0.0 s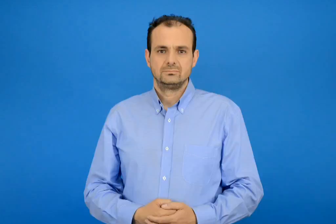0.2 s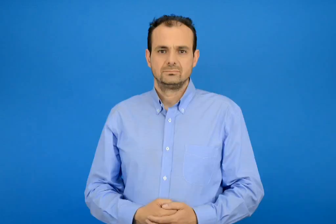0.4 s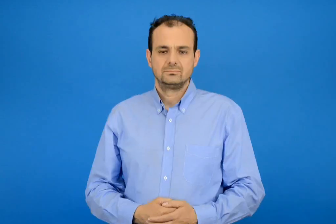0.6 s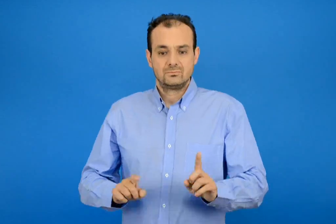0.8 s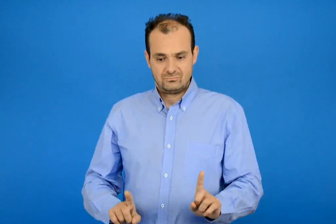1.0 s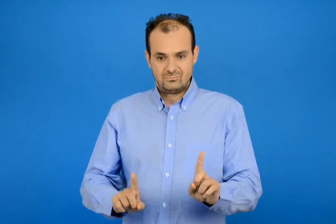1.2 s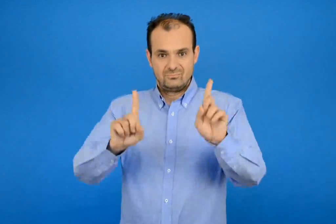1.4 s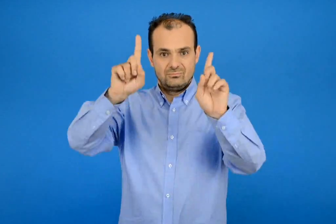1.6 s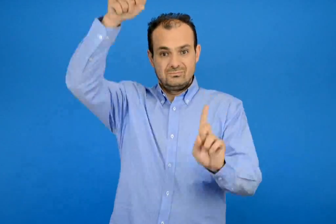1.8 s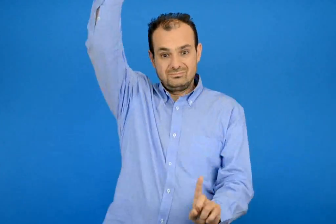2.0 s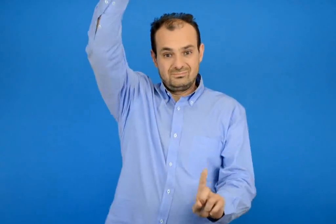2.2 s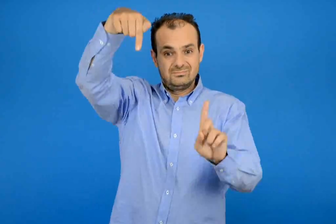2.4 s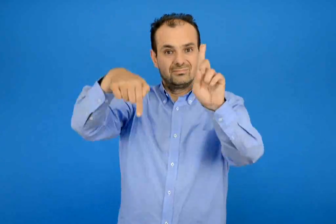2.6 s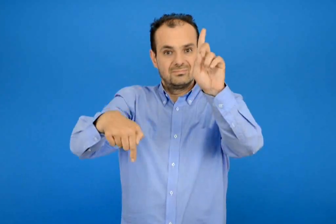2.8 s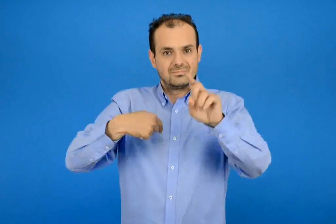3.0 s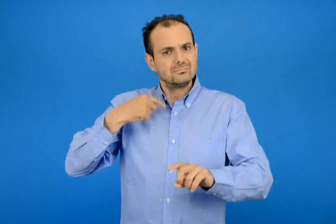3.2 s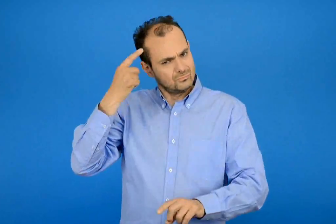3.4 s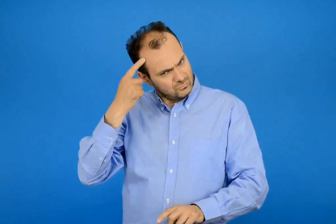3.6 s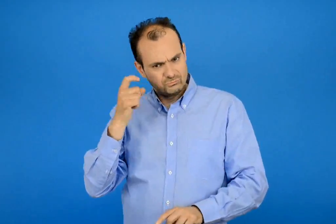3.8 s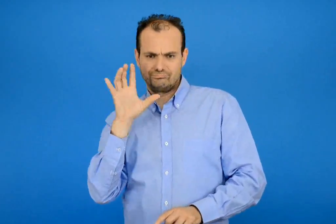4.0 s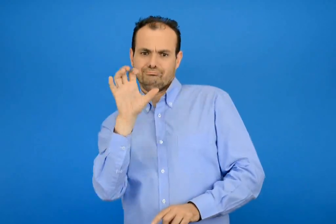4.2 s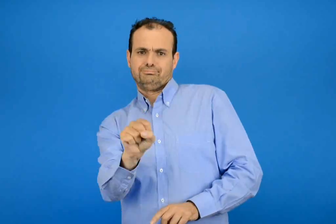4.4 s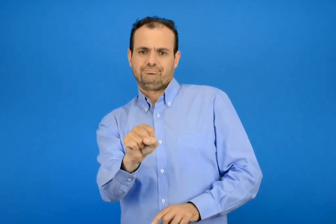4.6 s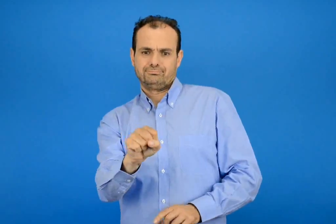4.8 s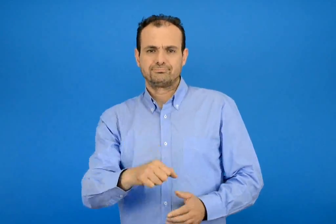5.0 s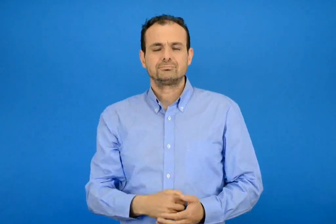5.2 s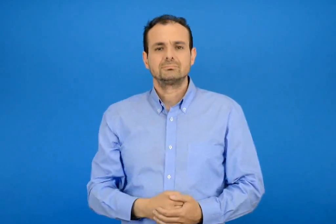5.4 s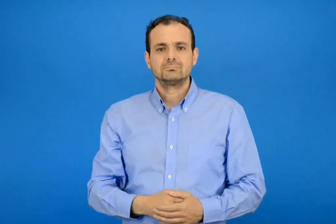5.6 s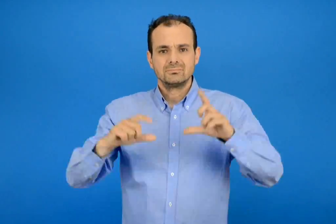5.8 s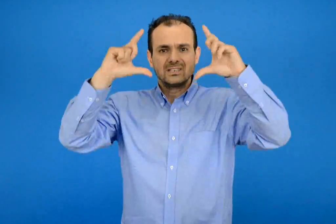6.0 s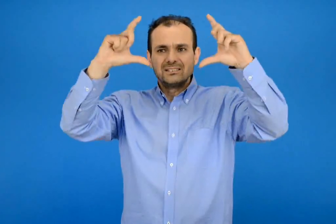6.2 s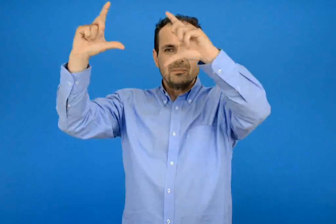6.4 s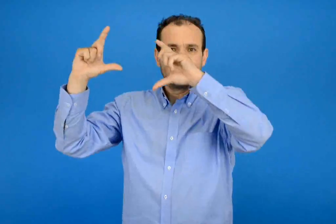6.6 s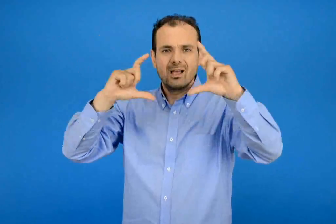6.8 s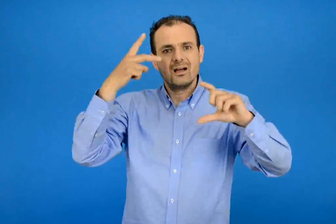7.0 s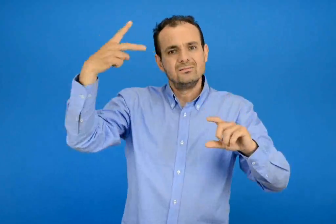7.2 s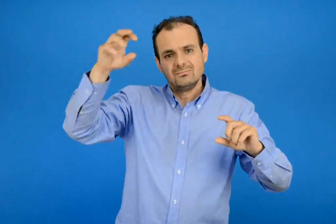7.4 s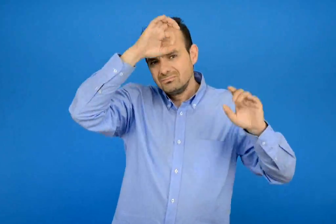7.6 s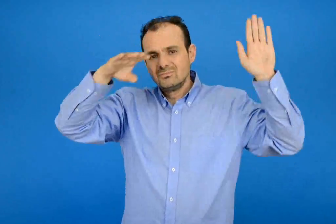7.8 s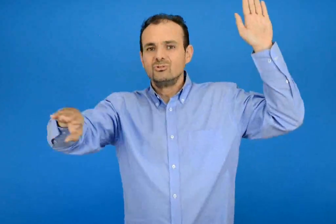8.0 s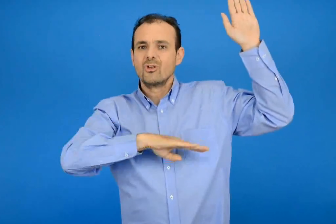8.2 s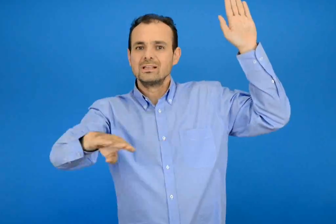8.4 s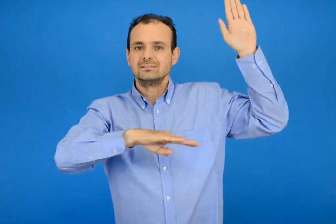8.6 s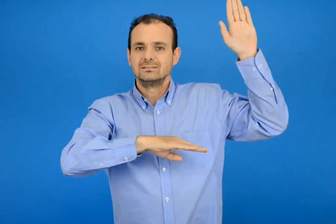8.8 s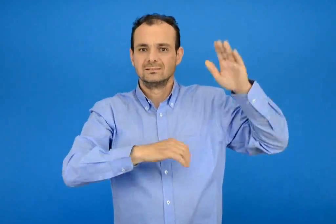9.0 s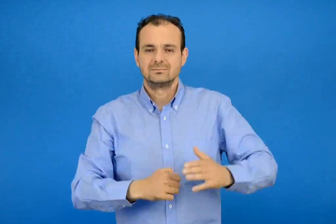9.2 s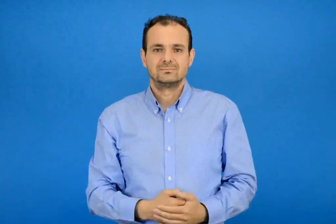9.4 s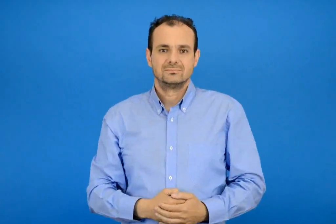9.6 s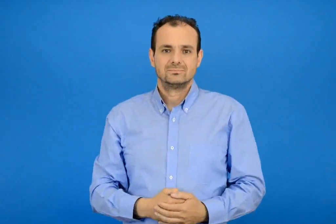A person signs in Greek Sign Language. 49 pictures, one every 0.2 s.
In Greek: αναγνωρίζω τις παράλληλες ευθείες τα σήματα της τροχαίας
